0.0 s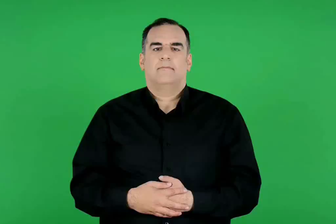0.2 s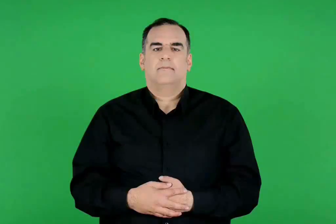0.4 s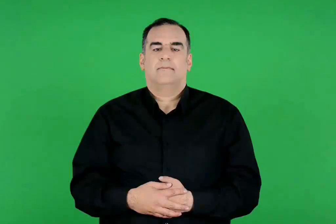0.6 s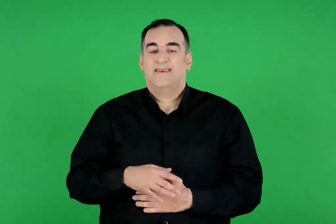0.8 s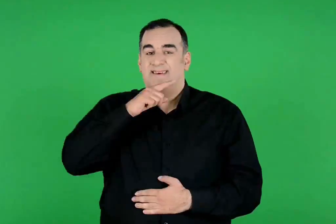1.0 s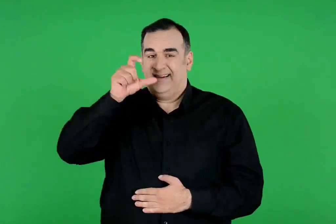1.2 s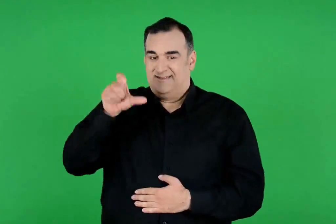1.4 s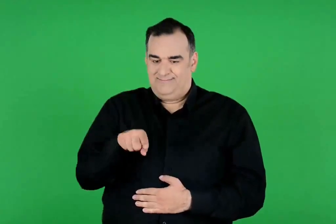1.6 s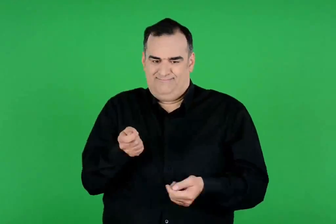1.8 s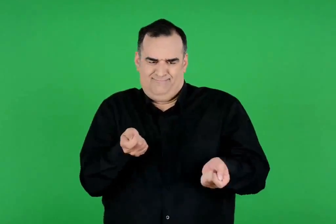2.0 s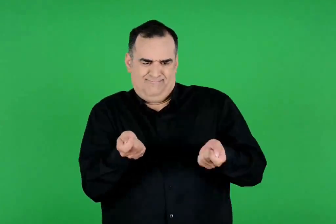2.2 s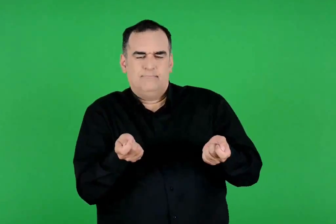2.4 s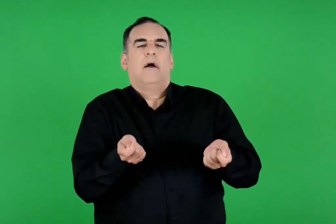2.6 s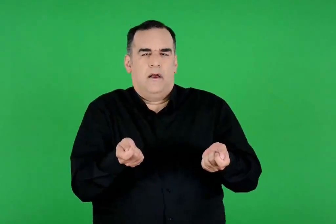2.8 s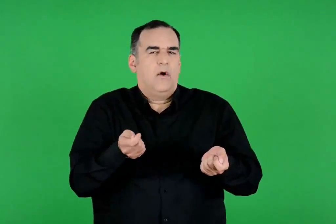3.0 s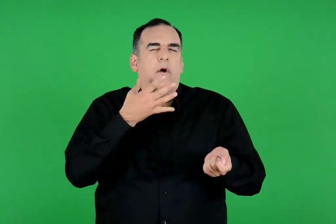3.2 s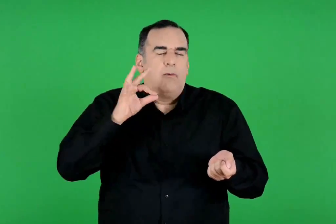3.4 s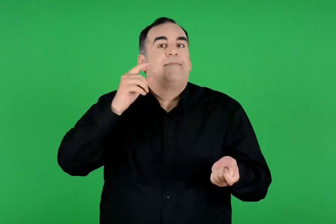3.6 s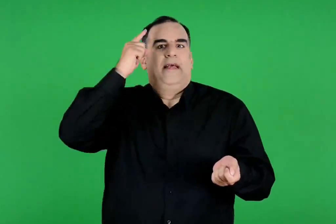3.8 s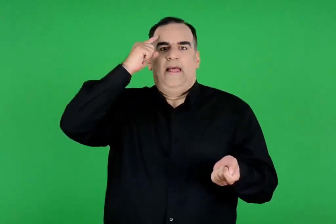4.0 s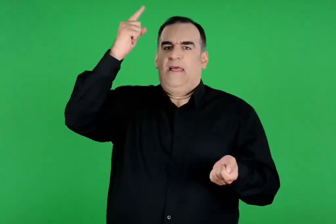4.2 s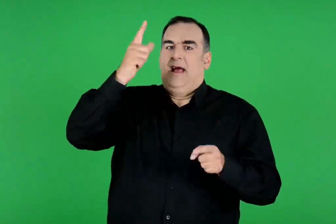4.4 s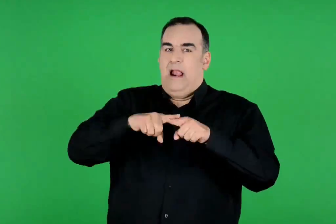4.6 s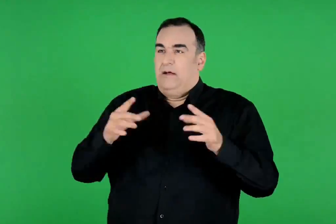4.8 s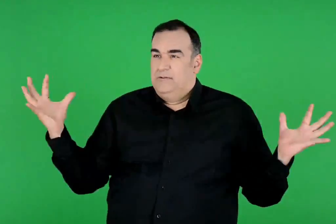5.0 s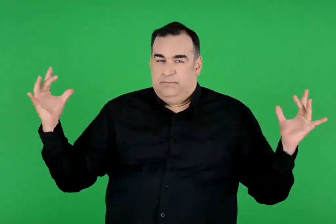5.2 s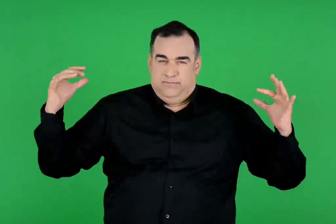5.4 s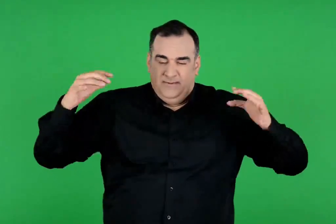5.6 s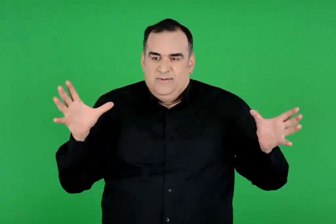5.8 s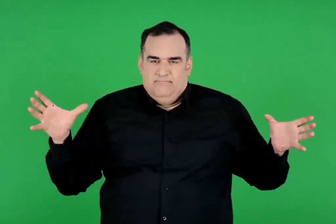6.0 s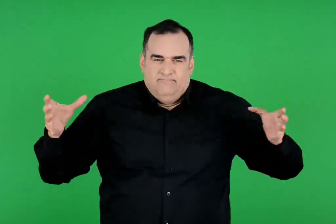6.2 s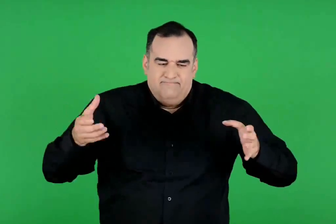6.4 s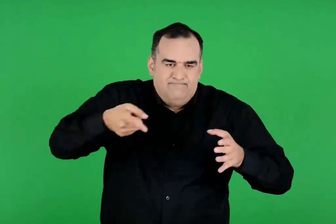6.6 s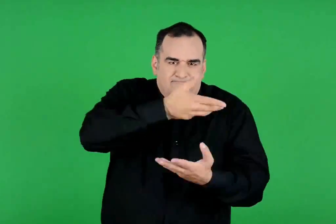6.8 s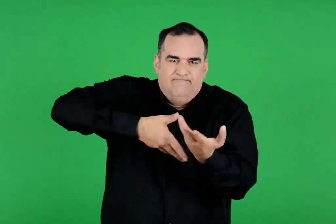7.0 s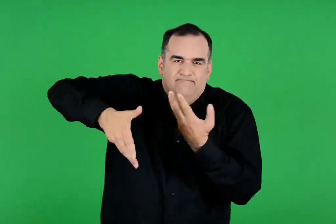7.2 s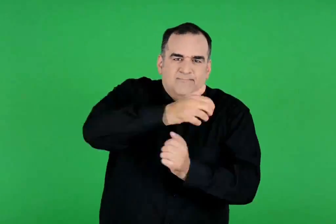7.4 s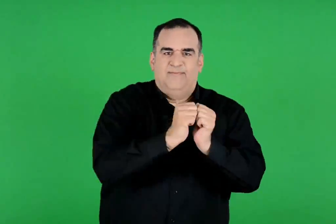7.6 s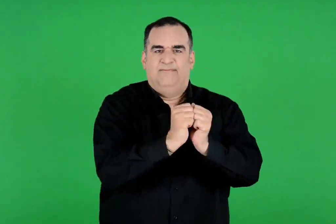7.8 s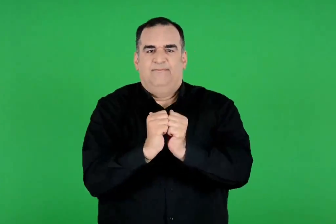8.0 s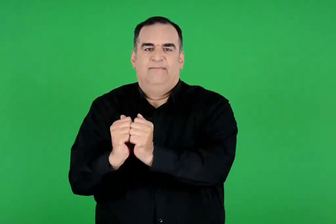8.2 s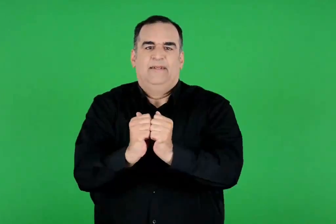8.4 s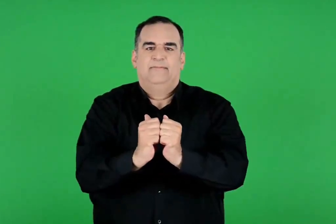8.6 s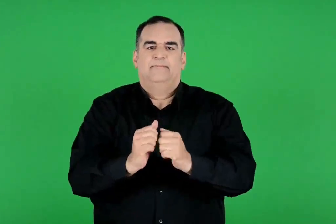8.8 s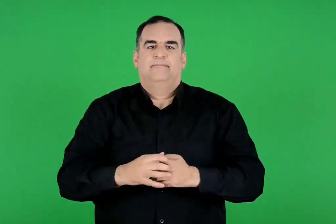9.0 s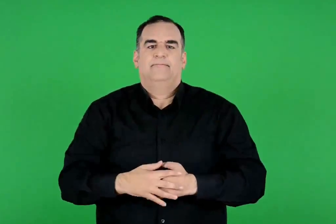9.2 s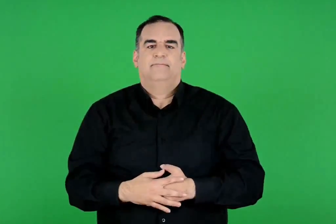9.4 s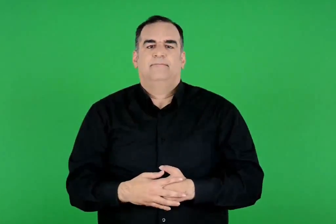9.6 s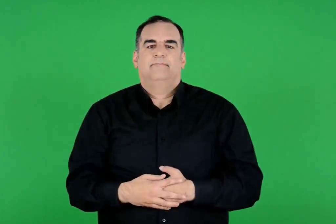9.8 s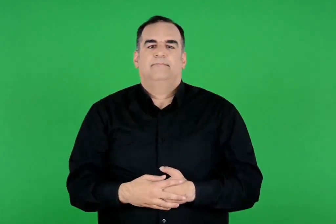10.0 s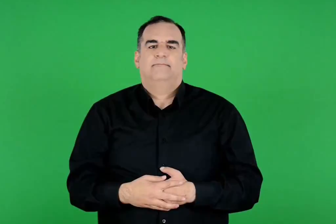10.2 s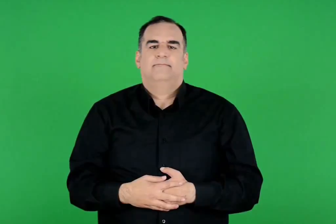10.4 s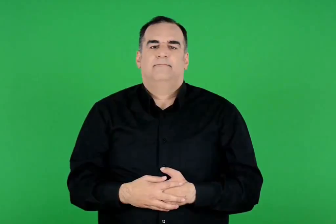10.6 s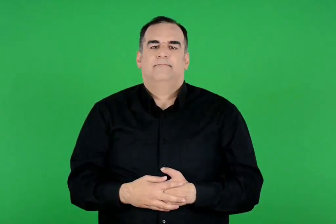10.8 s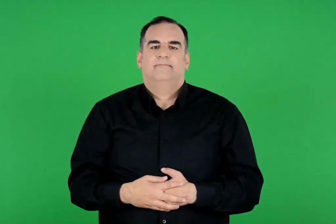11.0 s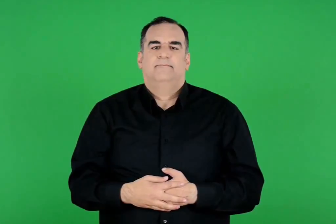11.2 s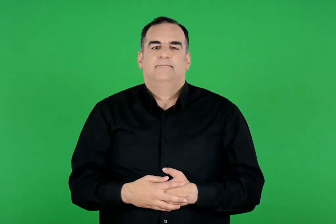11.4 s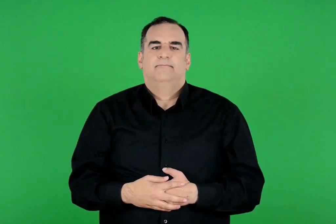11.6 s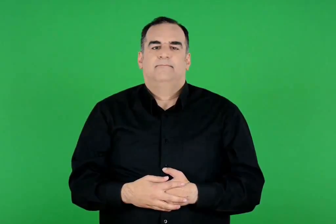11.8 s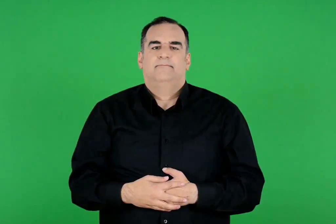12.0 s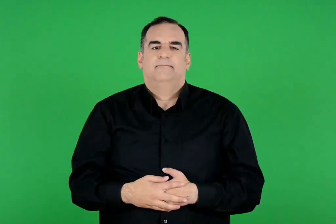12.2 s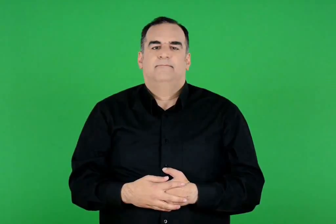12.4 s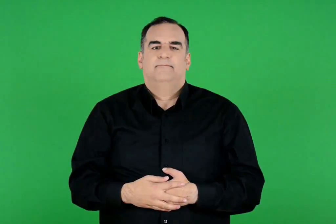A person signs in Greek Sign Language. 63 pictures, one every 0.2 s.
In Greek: και τα έκανε όλα αυτά ο ηρακλής , γιατί είχε την ιδέα ότι η συγκέντρωση αυτή θα βοηθούσε τους έλληνες να γίνουν όλοι φίλοι μεταξύ τους
